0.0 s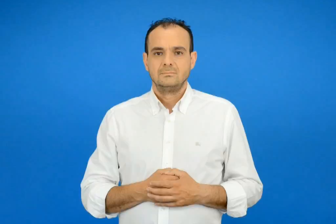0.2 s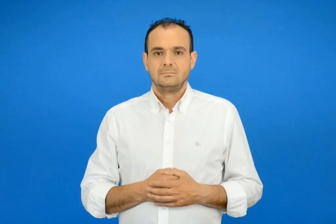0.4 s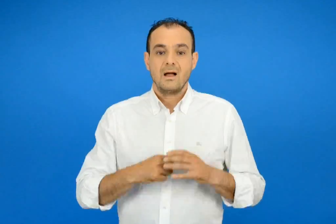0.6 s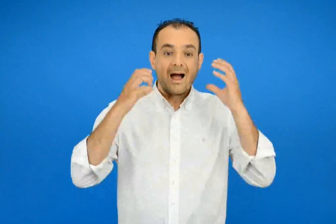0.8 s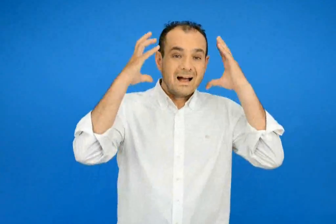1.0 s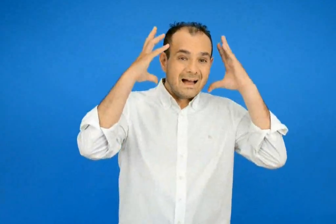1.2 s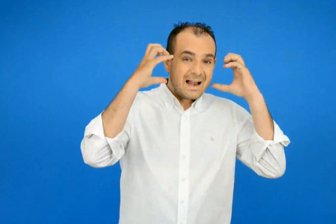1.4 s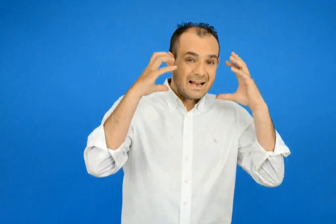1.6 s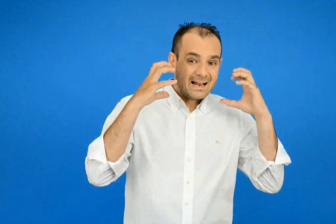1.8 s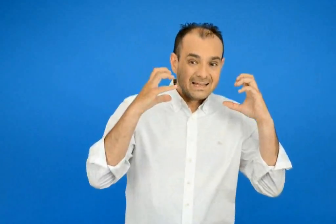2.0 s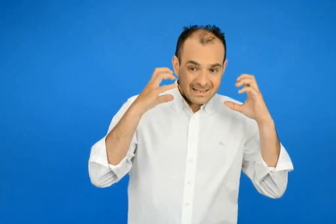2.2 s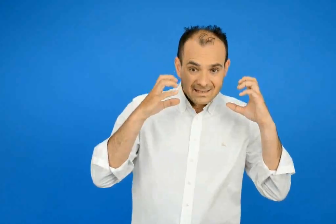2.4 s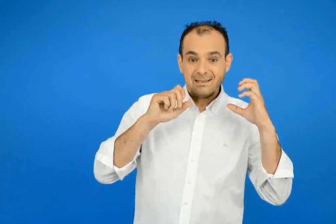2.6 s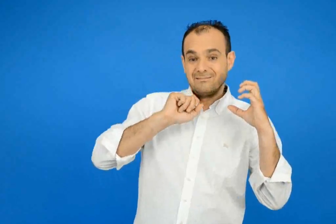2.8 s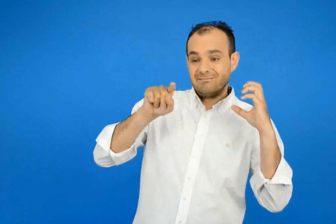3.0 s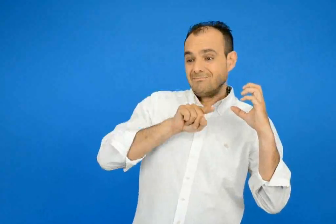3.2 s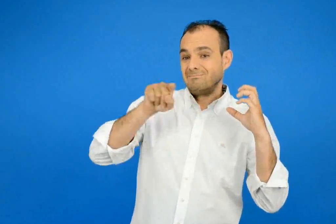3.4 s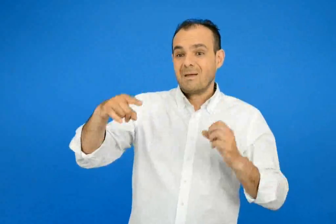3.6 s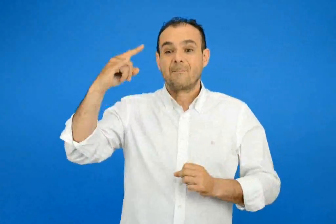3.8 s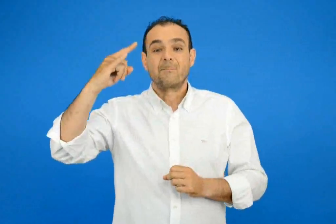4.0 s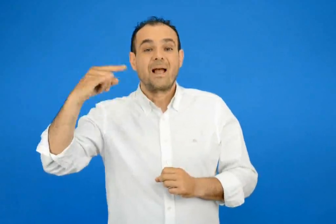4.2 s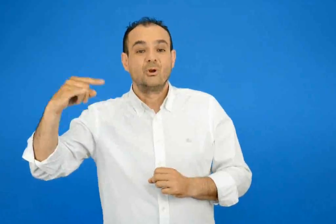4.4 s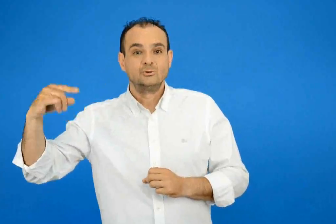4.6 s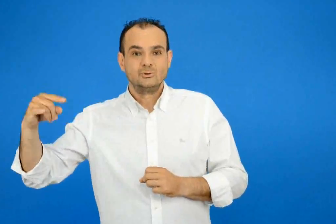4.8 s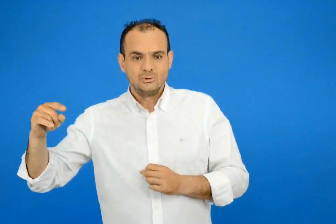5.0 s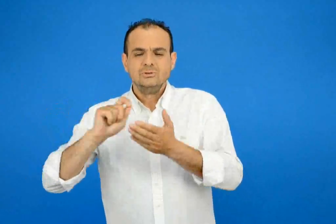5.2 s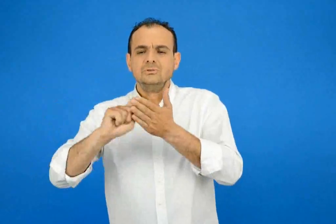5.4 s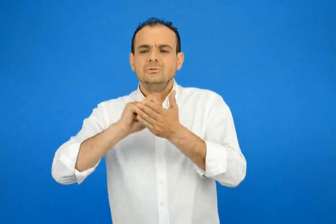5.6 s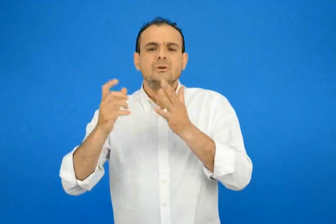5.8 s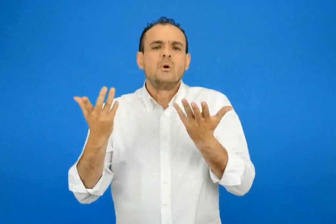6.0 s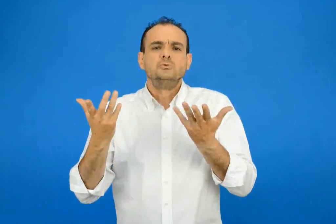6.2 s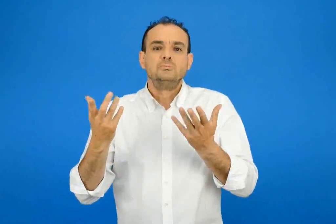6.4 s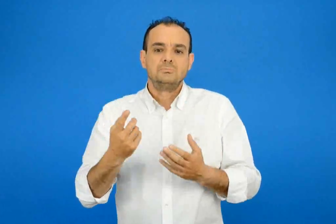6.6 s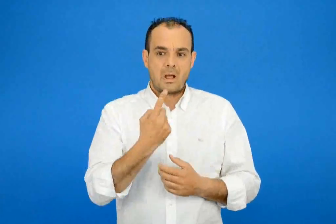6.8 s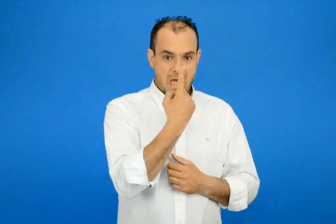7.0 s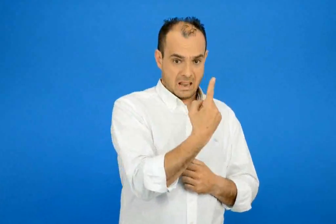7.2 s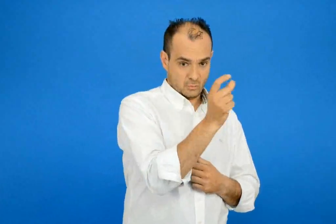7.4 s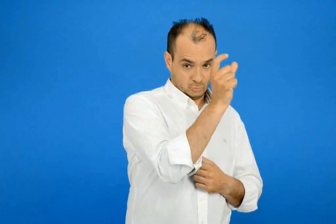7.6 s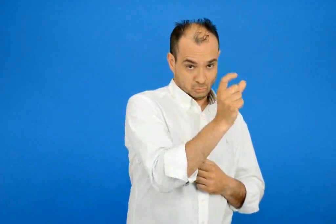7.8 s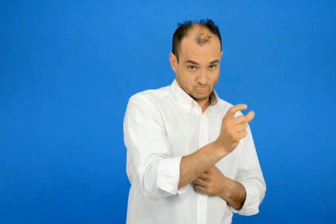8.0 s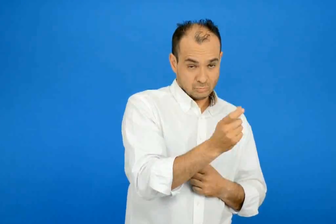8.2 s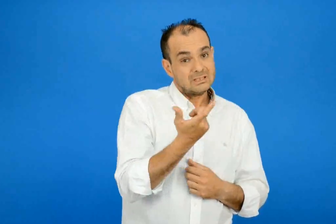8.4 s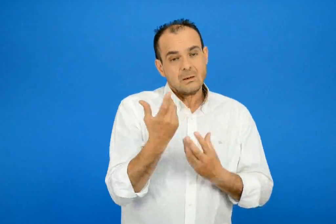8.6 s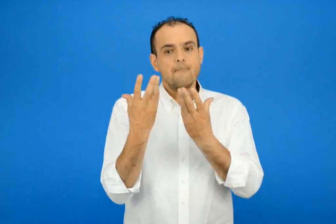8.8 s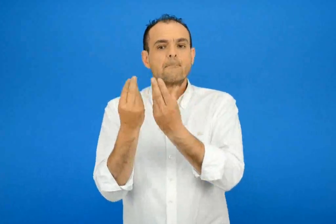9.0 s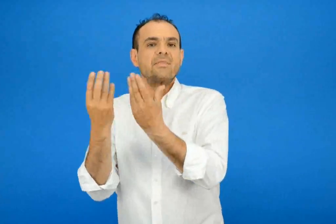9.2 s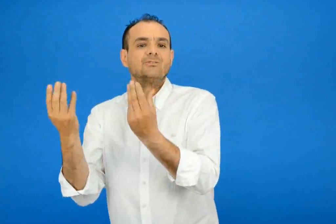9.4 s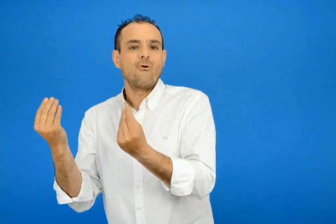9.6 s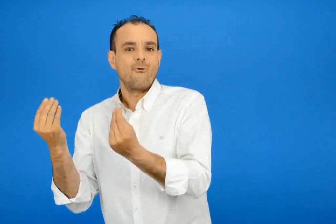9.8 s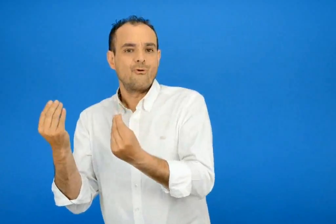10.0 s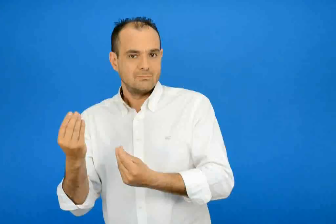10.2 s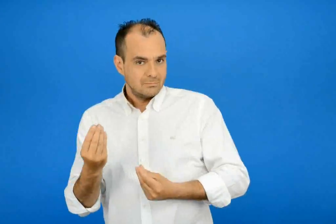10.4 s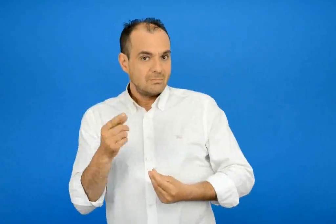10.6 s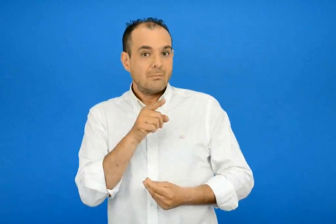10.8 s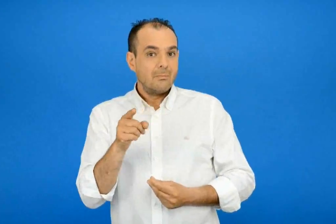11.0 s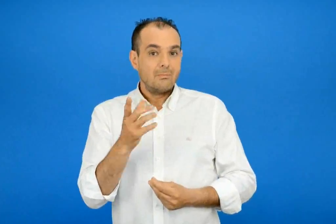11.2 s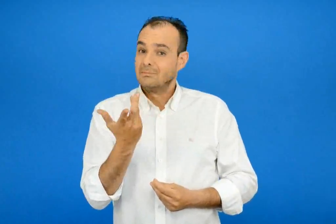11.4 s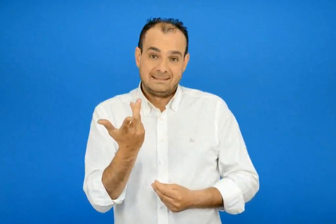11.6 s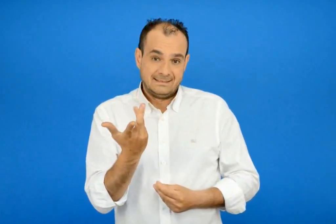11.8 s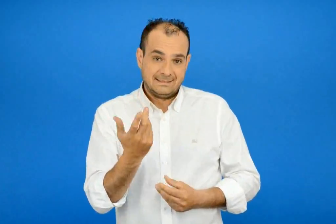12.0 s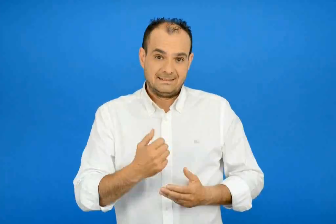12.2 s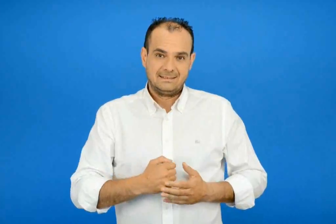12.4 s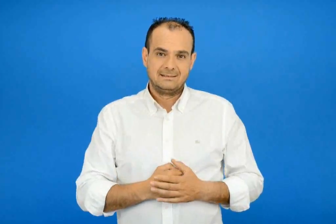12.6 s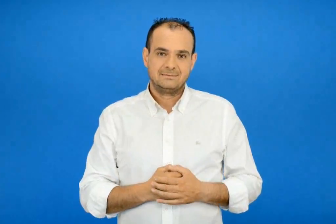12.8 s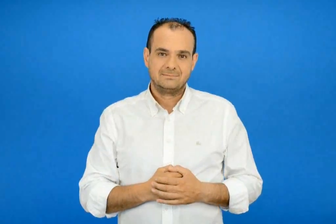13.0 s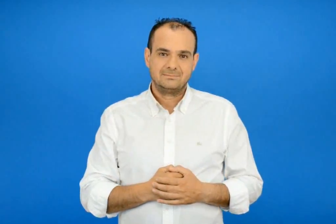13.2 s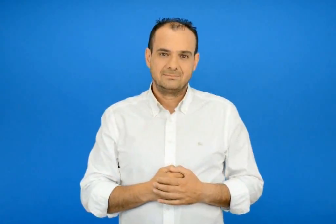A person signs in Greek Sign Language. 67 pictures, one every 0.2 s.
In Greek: πως απευθύνει τον λόγο η γαλήνη στον κύριο πέτρο στον ενικό η στον πληθυντικό αριθμό ; γιατί ;
